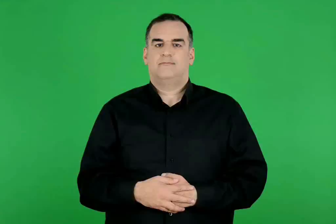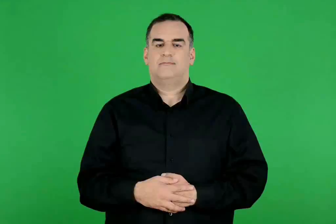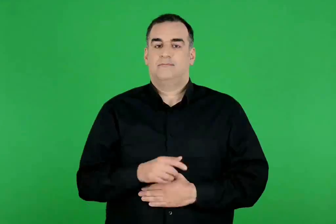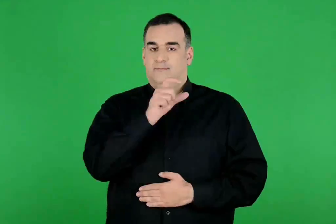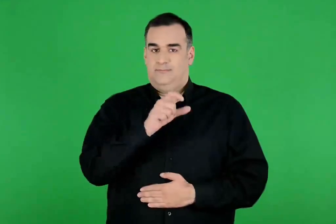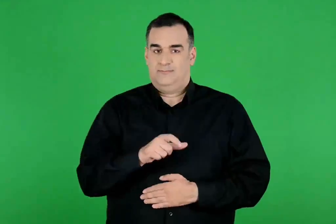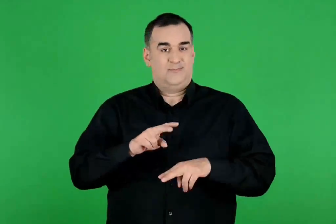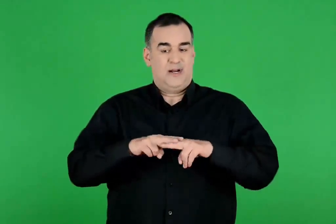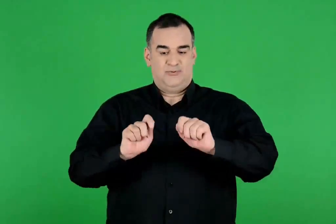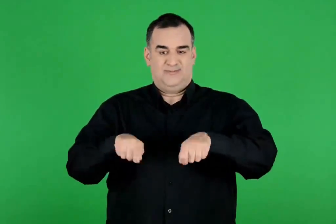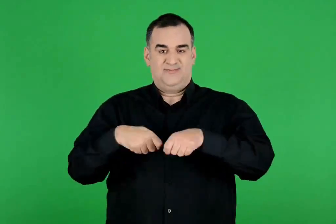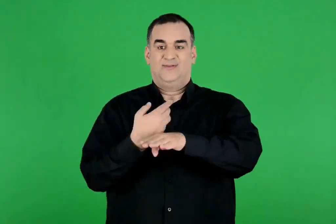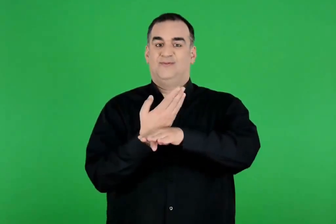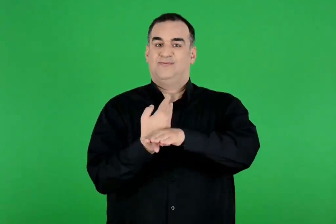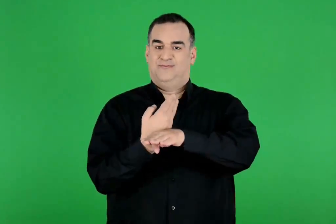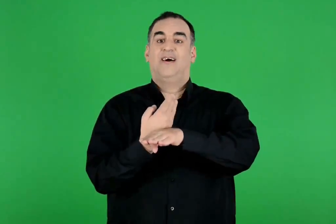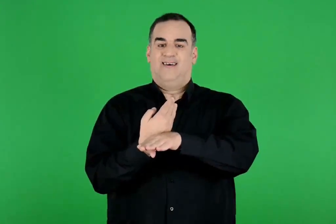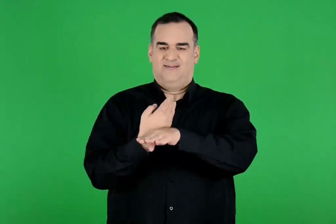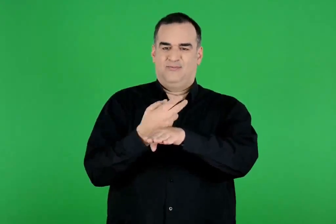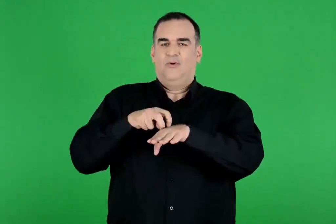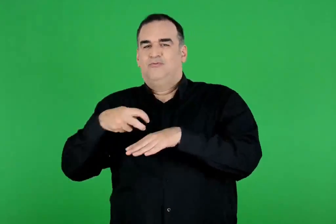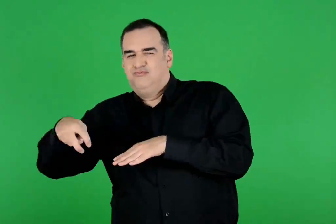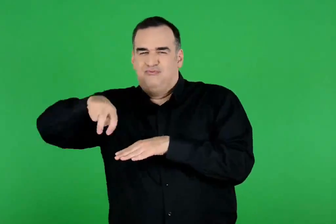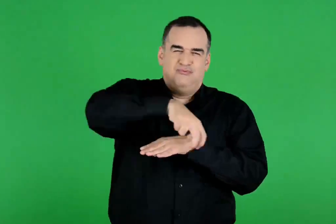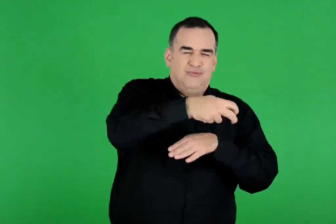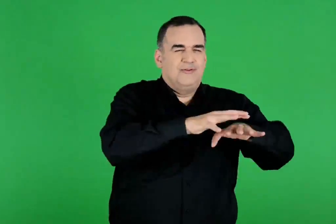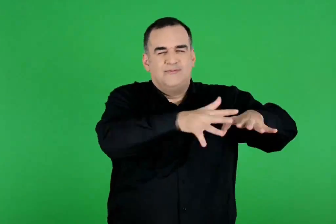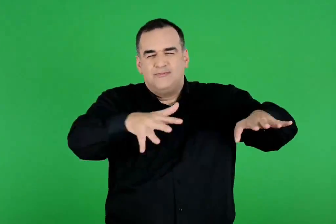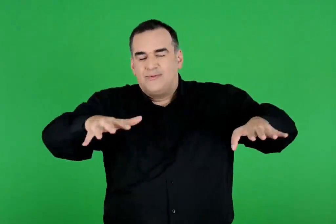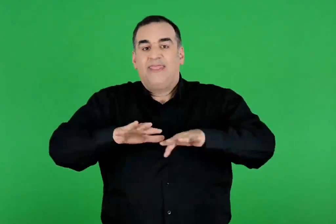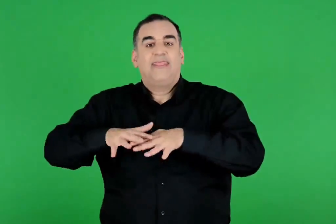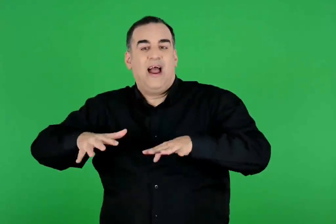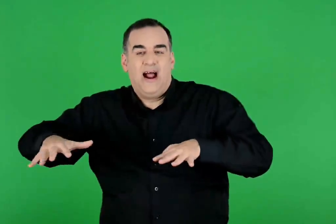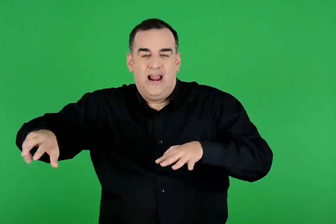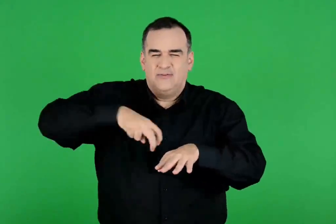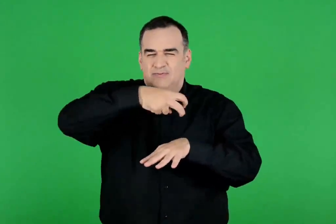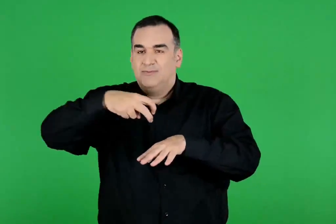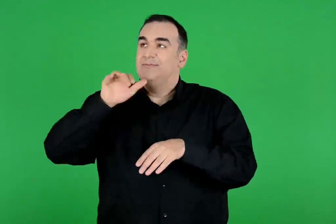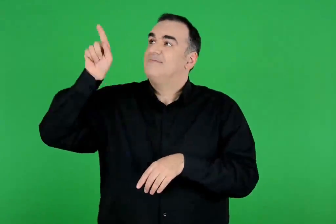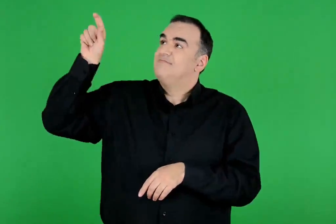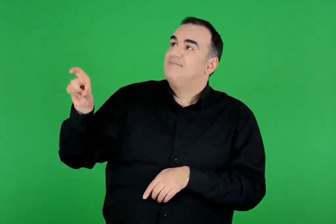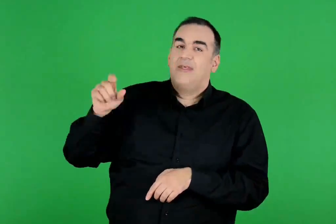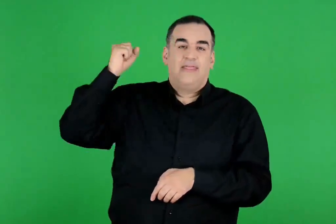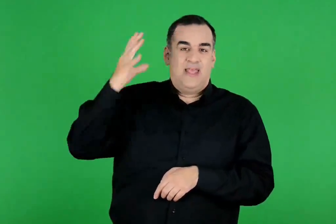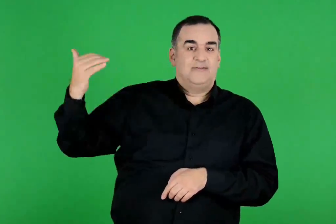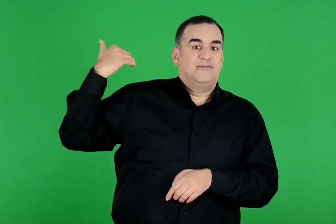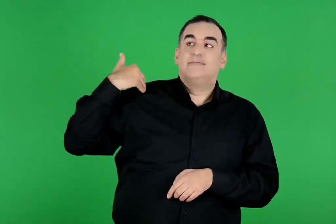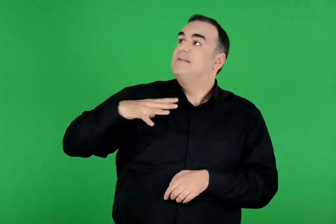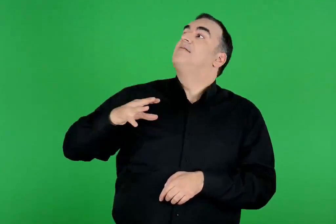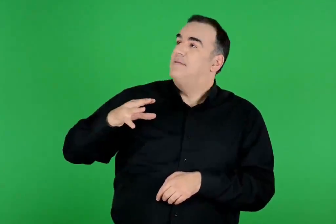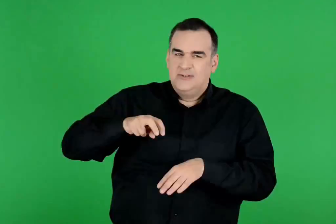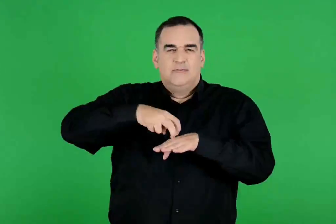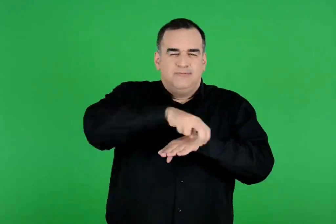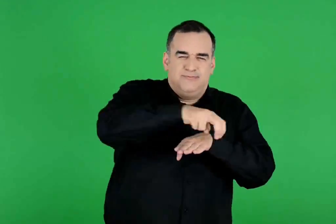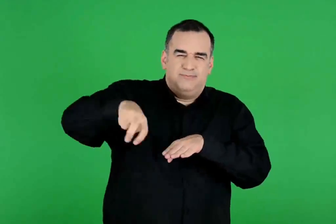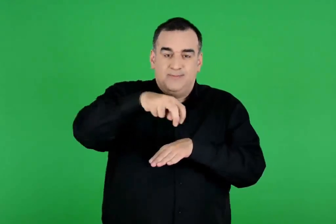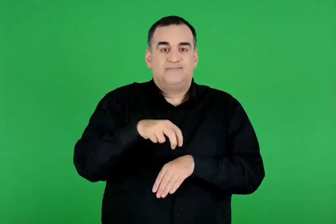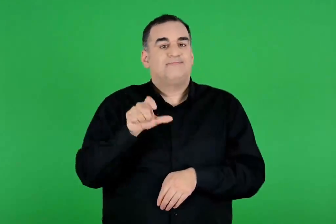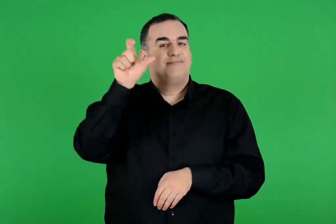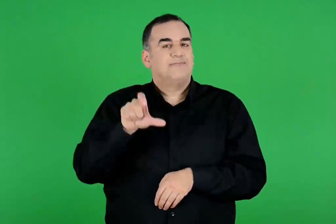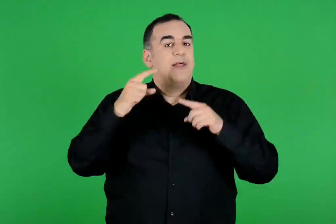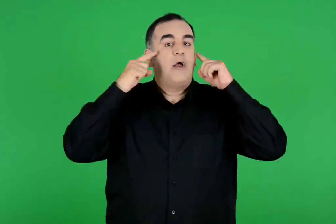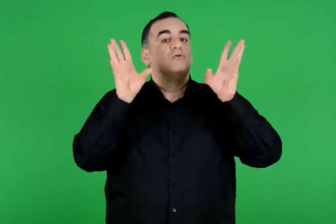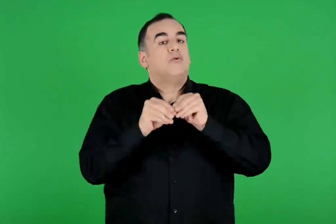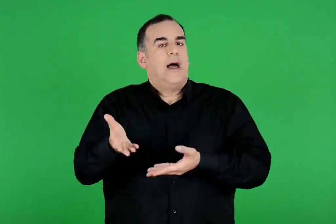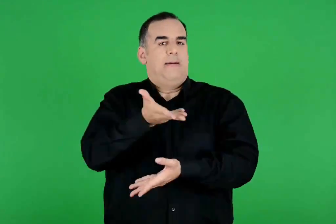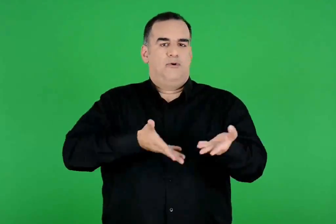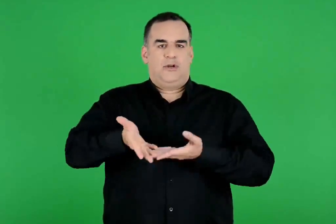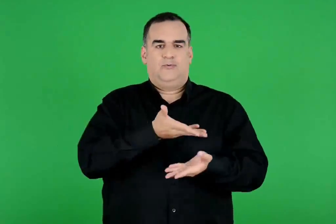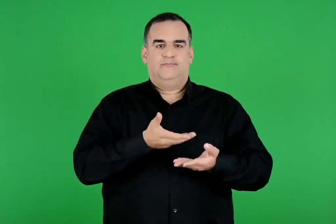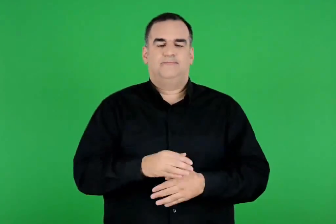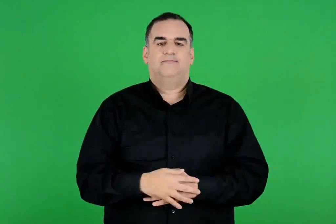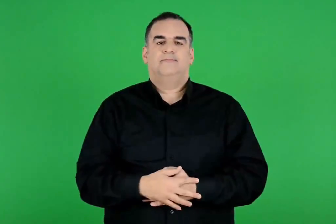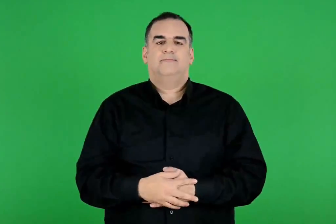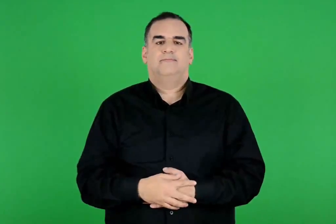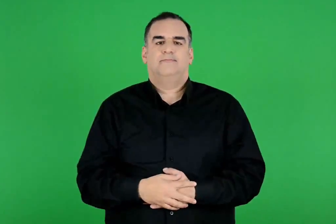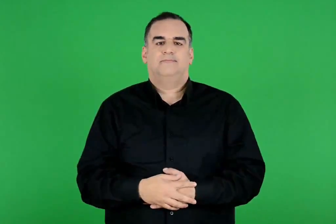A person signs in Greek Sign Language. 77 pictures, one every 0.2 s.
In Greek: φορούσε φτερωτά σανδάλια , που τον έφερναν πάνω από στεριές και θάλασσες , για να μεταφέρει τις παραγγελίες του δία. ήταν και θεός του εμπορίου
